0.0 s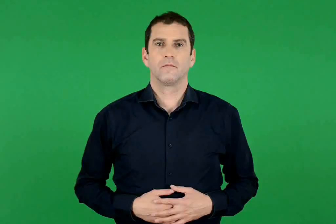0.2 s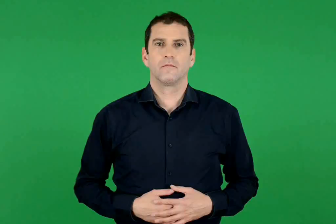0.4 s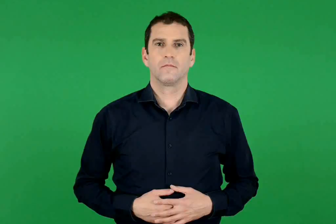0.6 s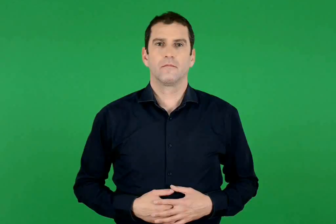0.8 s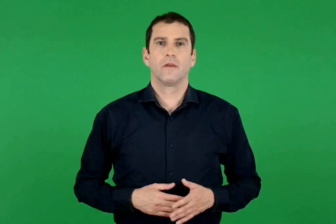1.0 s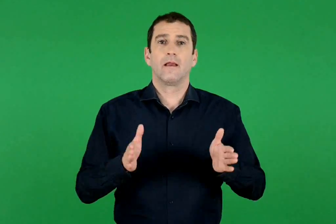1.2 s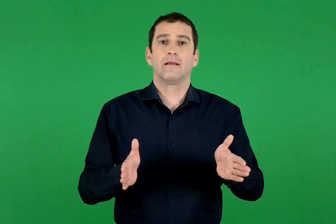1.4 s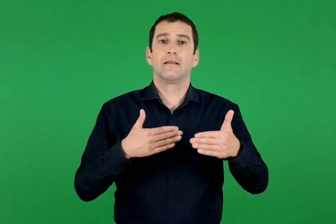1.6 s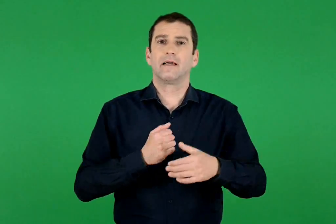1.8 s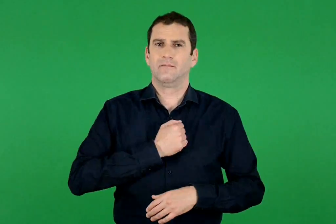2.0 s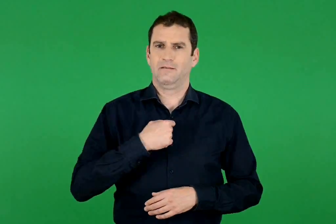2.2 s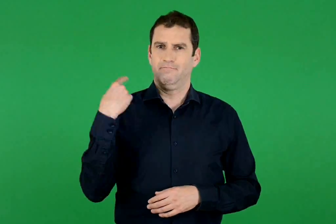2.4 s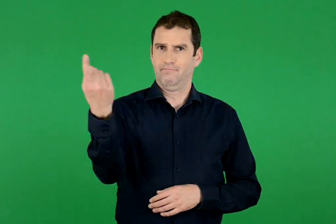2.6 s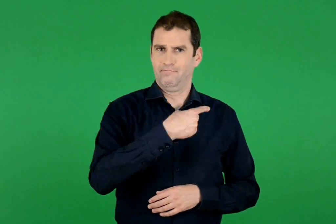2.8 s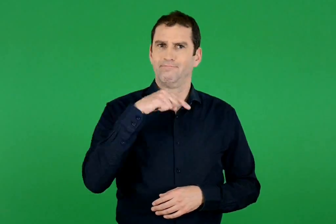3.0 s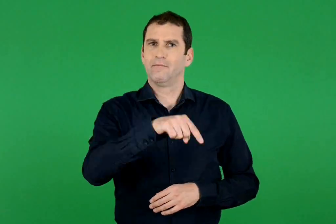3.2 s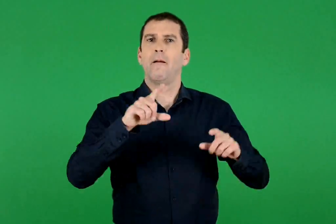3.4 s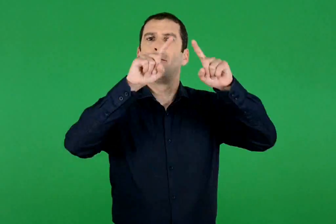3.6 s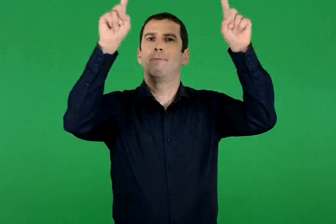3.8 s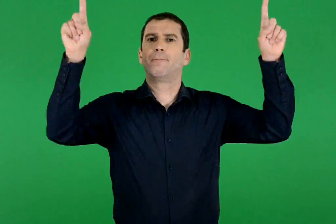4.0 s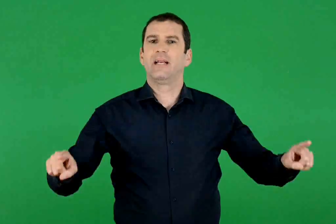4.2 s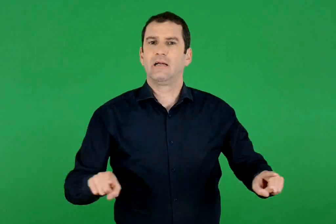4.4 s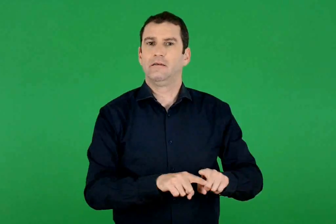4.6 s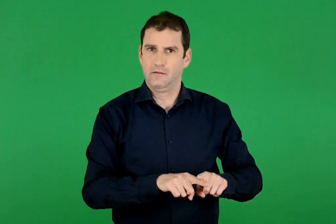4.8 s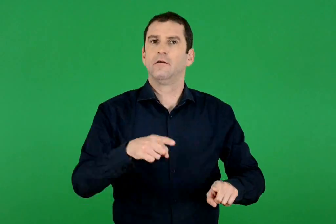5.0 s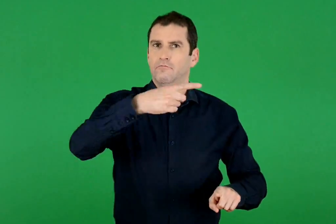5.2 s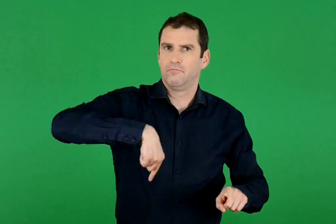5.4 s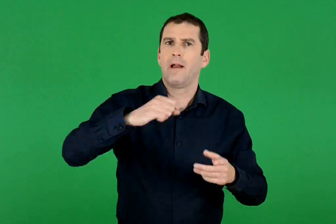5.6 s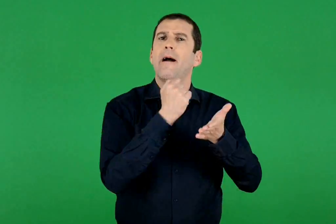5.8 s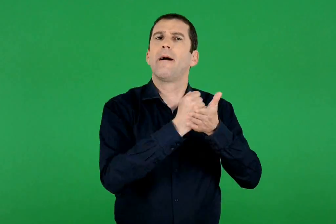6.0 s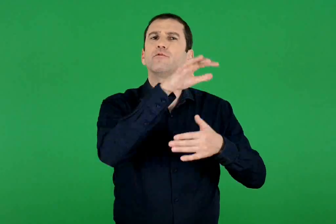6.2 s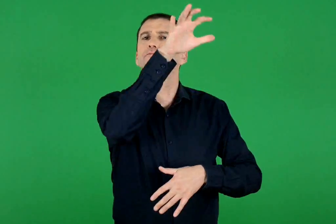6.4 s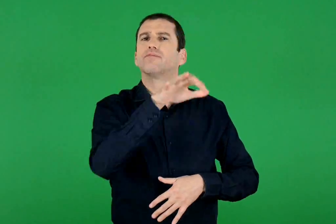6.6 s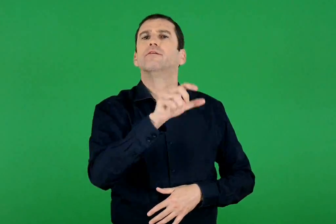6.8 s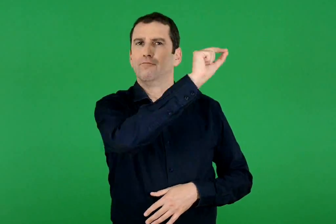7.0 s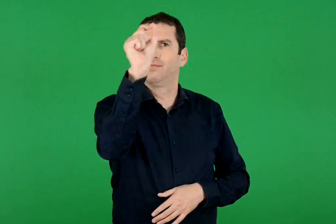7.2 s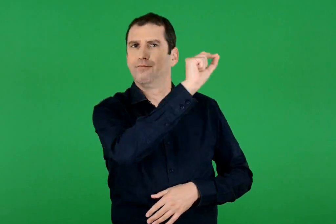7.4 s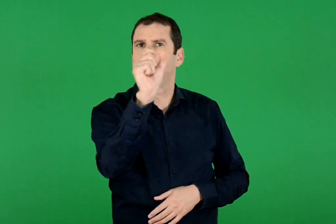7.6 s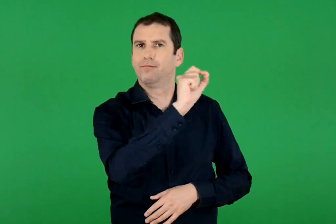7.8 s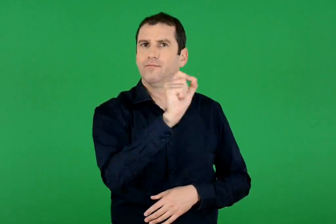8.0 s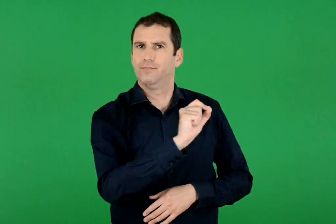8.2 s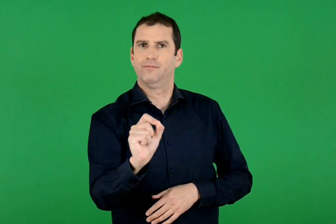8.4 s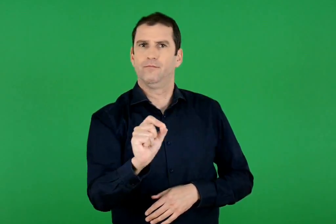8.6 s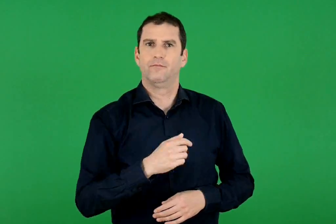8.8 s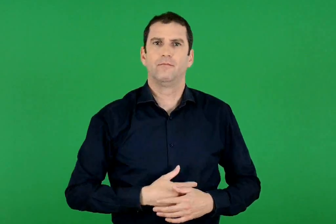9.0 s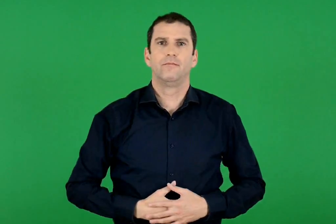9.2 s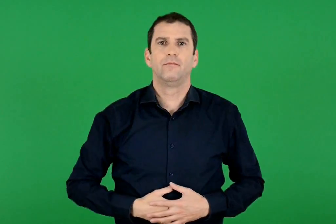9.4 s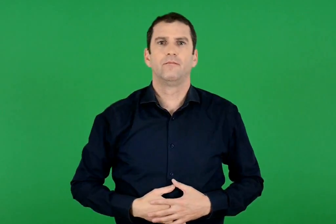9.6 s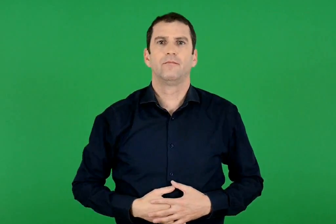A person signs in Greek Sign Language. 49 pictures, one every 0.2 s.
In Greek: γράφουμε στον πίνακα της τάξης μας την επιστολή μας
